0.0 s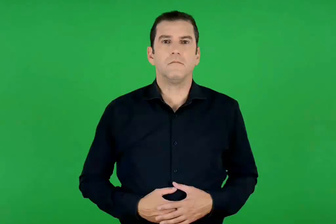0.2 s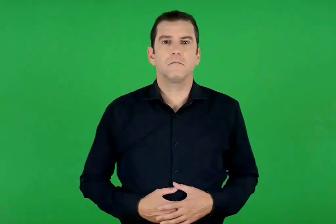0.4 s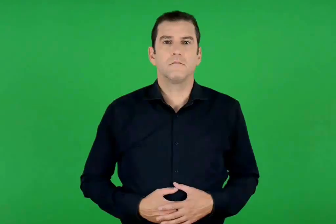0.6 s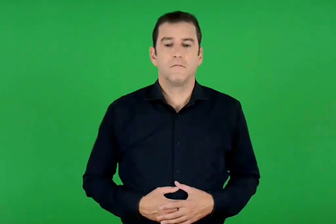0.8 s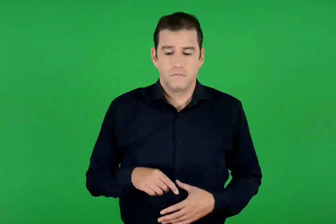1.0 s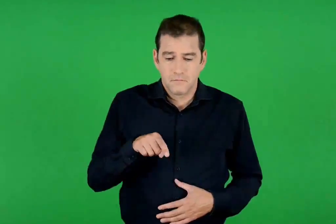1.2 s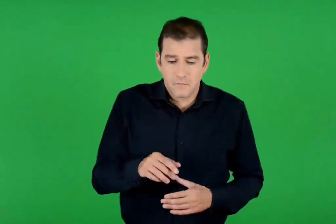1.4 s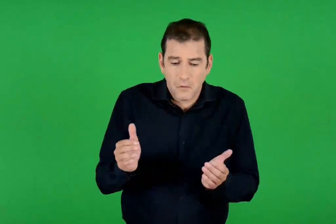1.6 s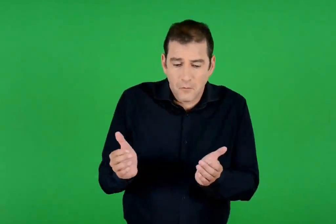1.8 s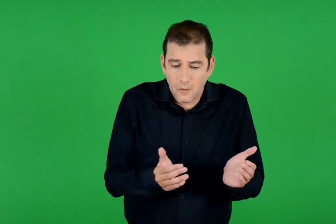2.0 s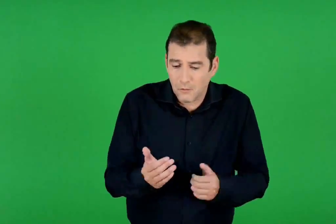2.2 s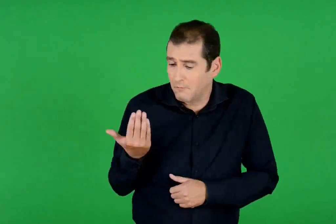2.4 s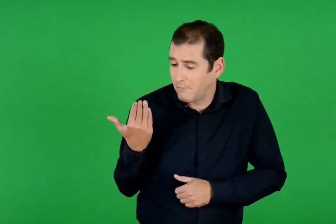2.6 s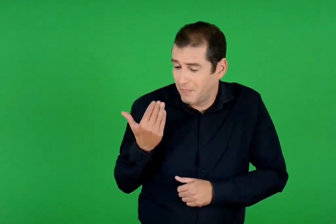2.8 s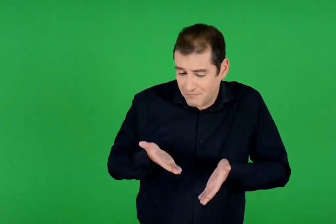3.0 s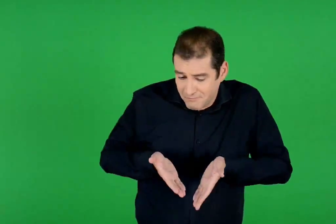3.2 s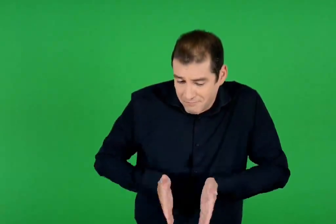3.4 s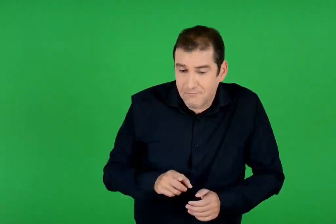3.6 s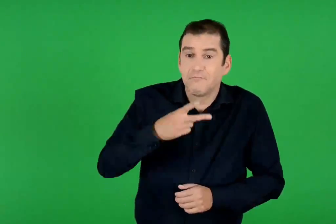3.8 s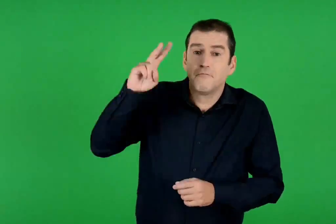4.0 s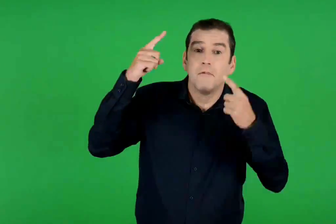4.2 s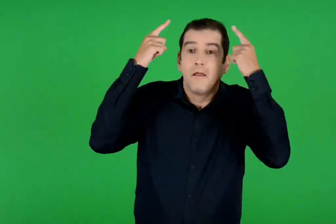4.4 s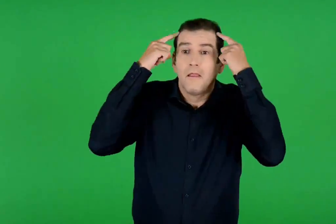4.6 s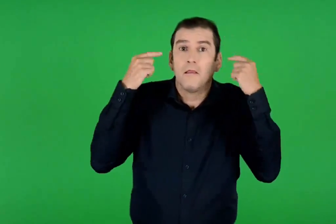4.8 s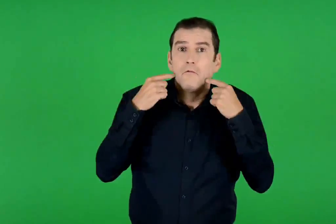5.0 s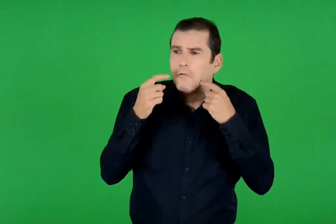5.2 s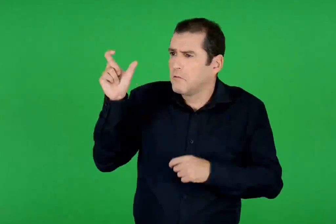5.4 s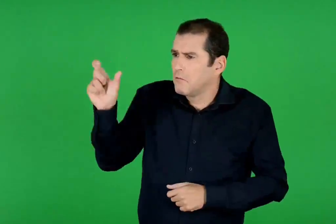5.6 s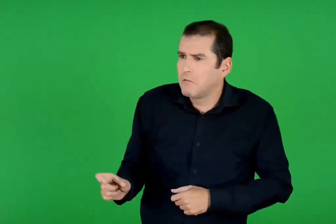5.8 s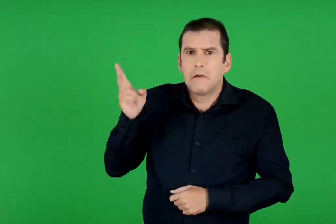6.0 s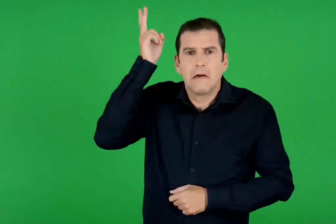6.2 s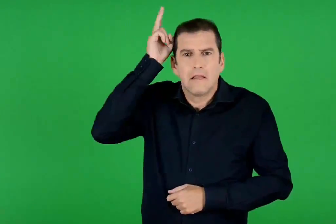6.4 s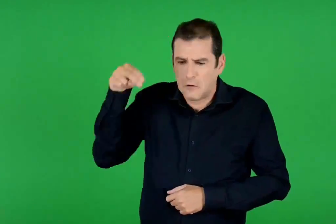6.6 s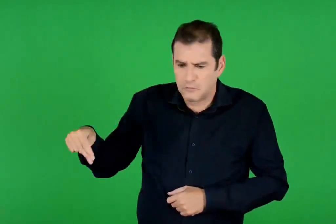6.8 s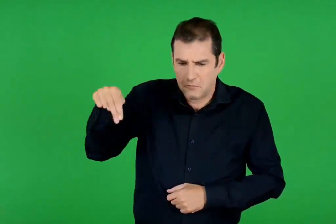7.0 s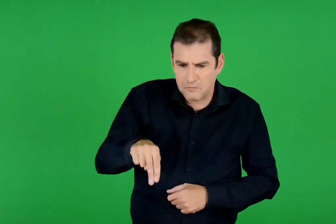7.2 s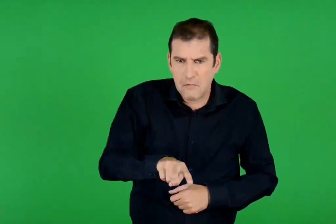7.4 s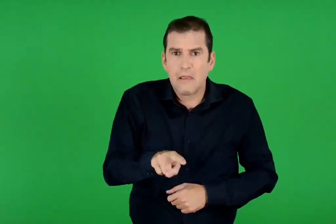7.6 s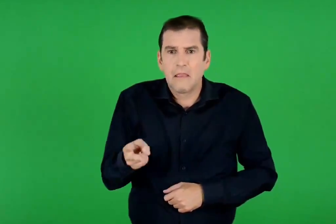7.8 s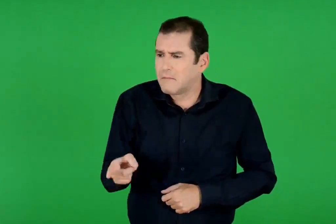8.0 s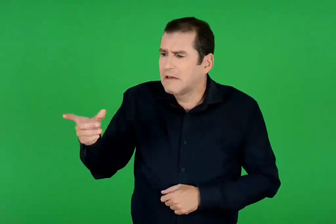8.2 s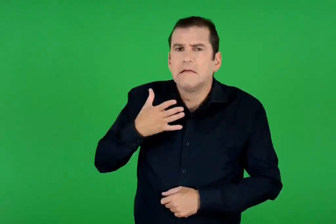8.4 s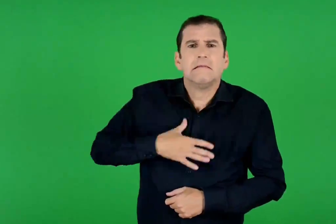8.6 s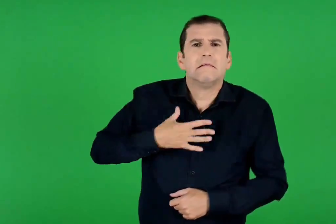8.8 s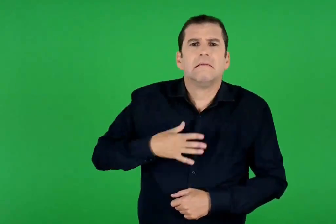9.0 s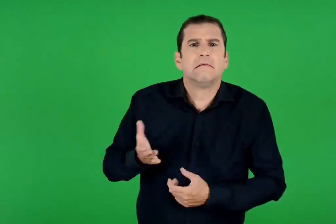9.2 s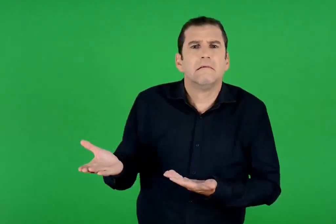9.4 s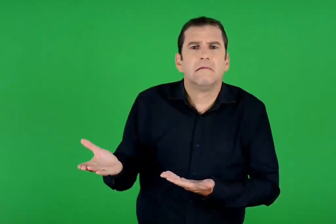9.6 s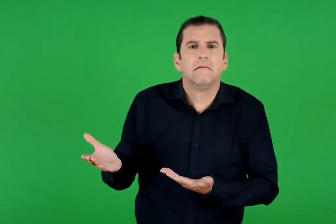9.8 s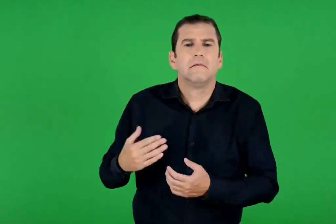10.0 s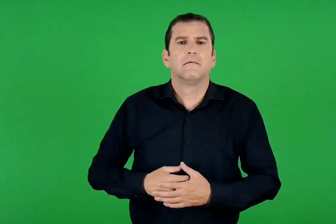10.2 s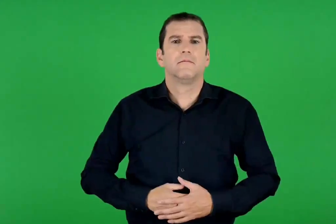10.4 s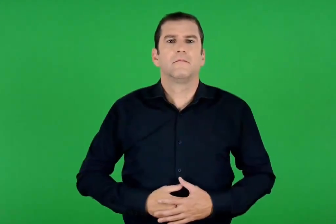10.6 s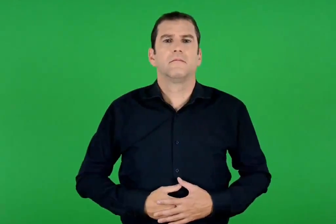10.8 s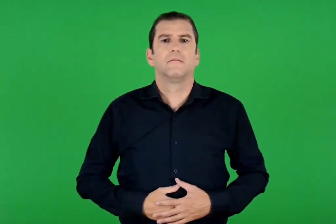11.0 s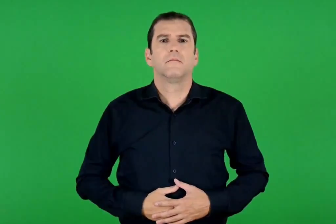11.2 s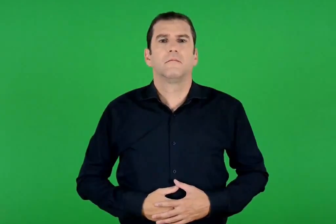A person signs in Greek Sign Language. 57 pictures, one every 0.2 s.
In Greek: τι θέση μπορεί να έχει ένας ινδιάνος πλάι στο θείο , νιογέννητο μωρό ;
